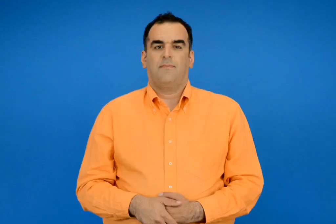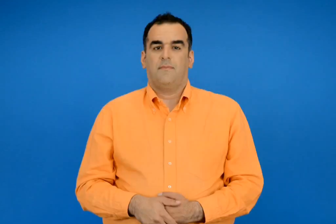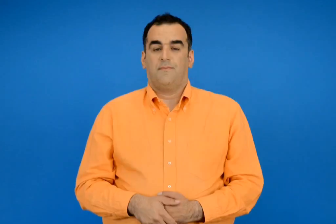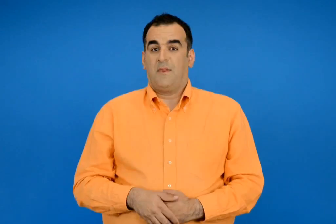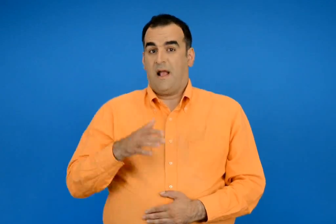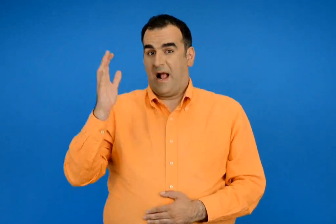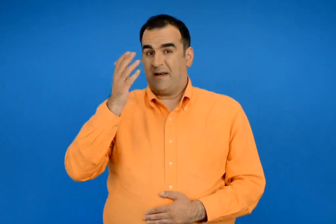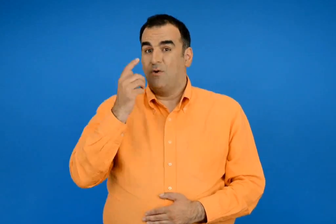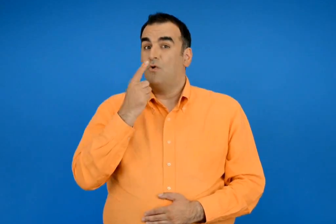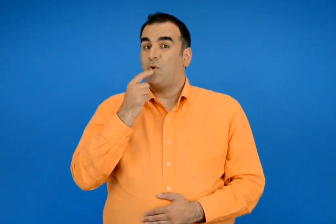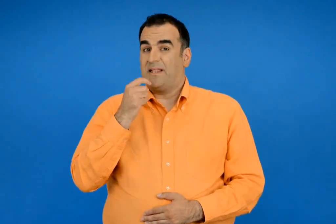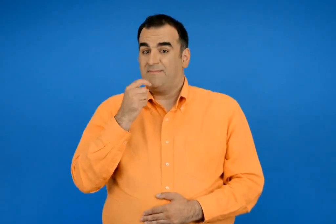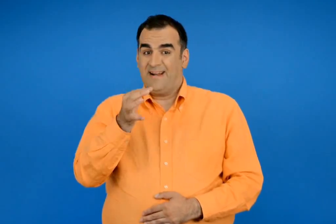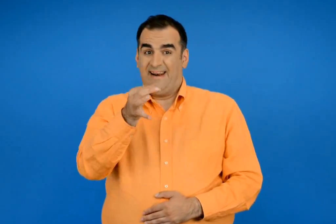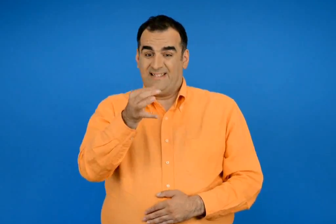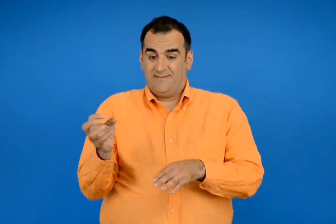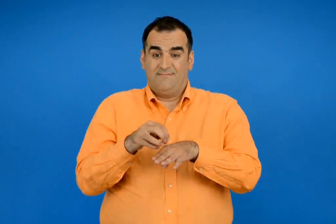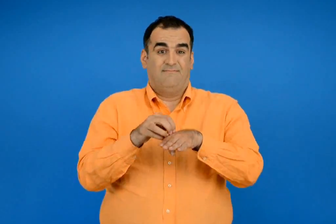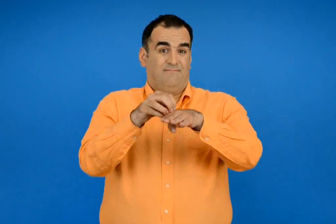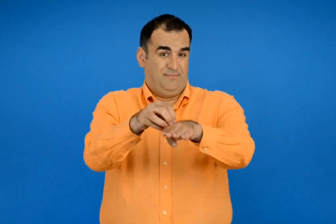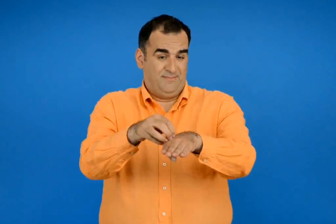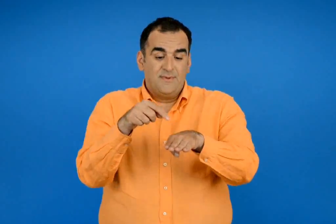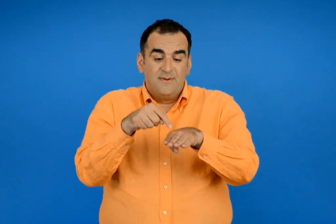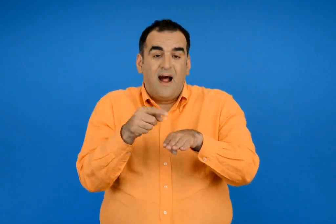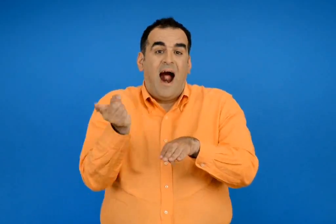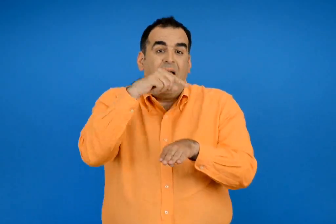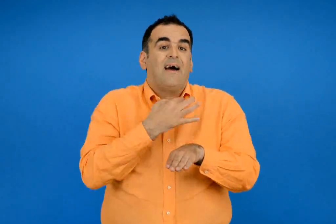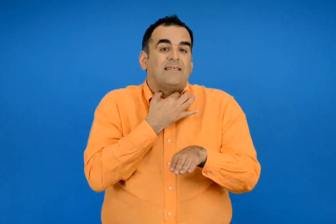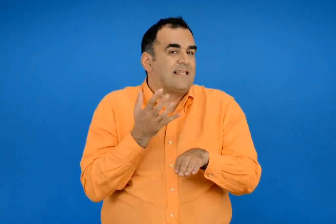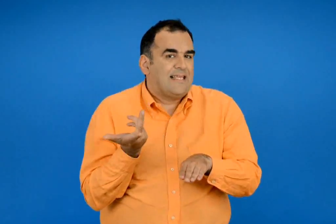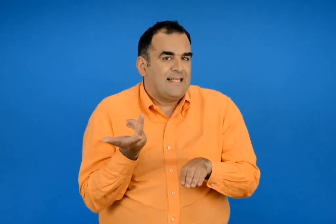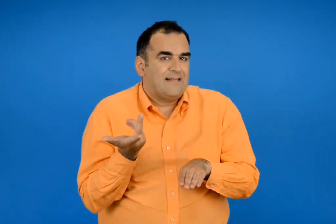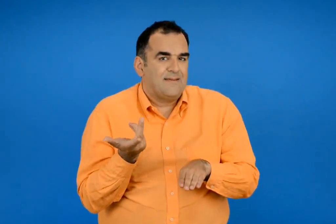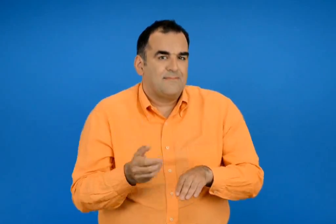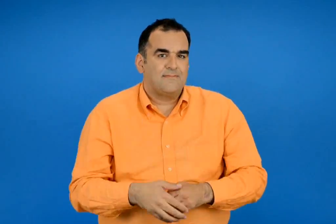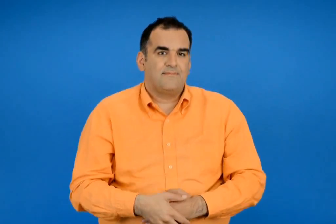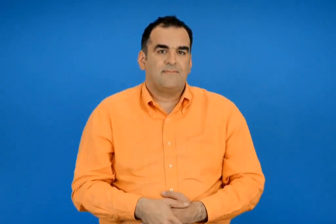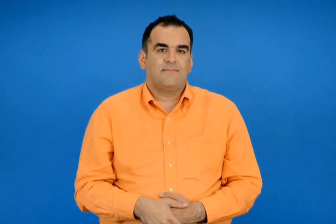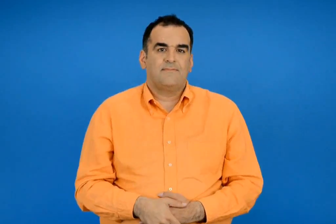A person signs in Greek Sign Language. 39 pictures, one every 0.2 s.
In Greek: αν οι ντομάτες έπρεπε να μεταφερθούν σε νησί ποια αλλά μεταφορικά μέσα θα χρειάζονταν ;
